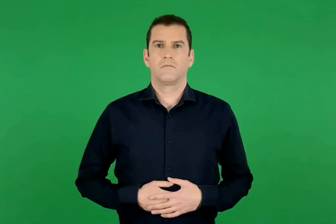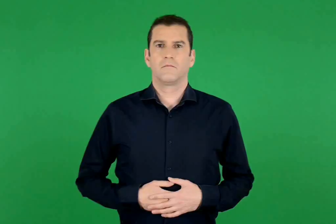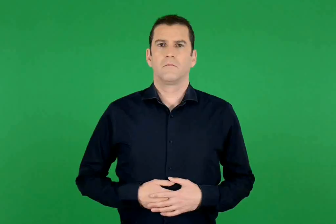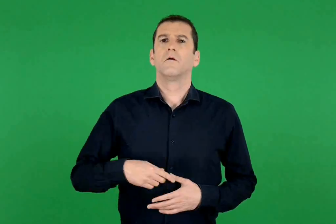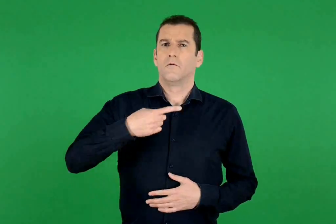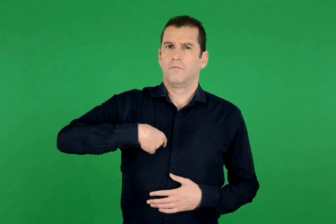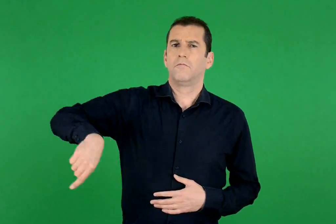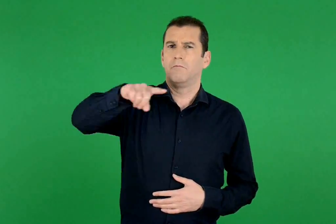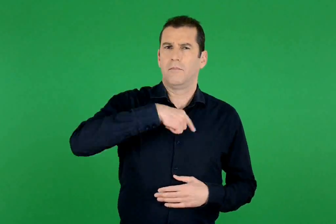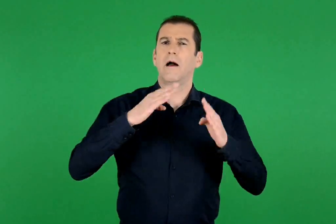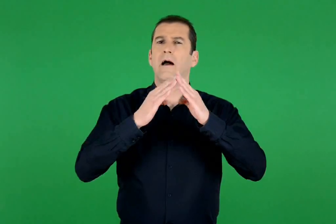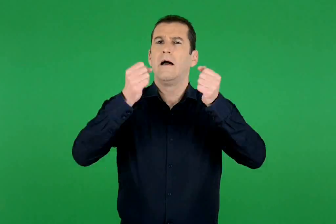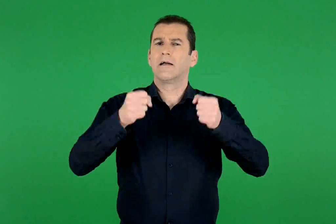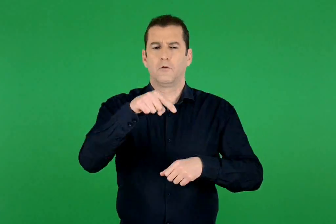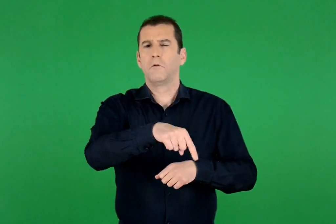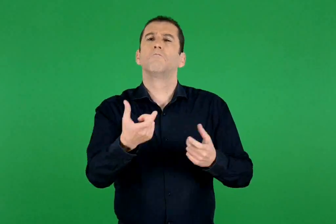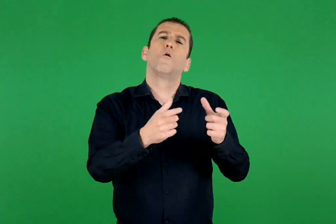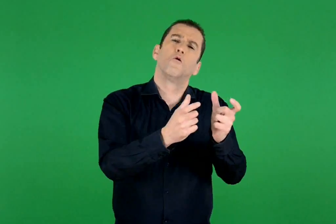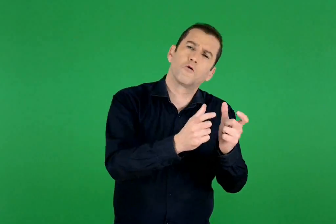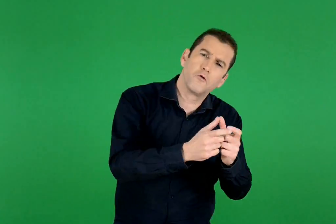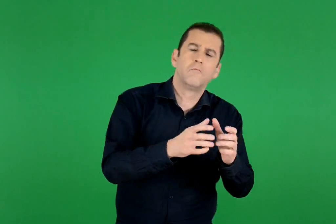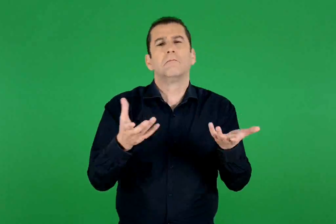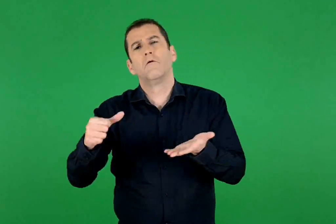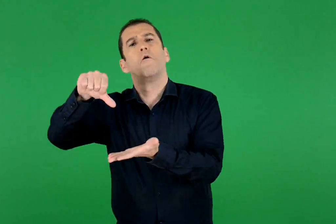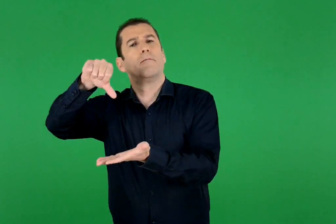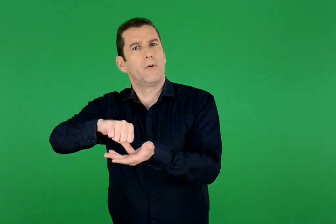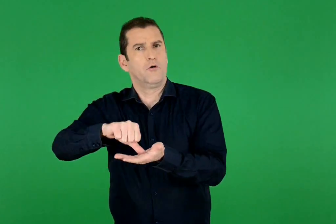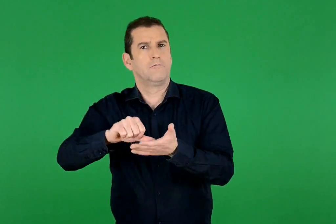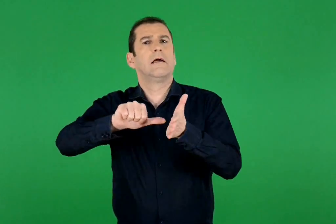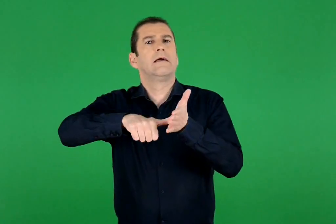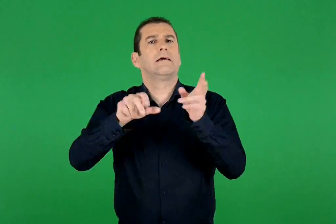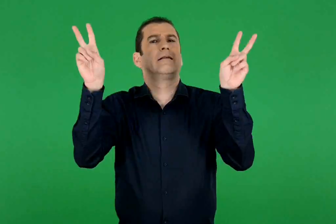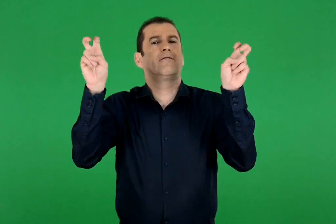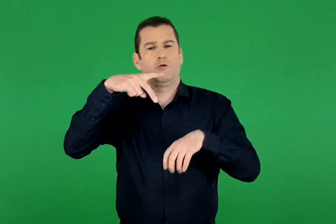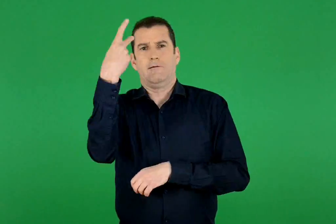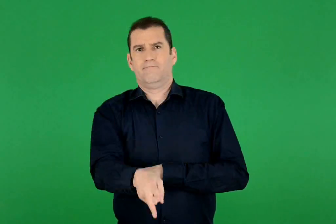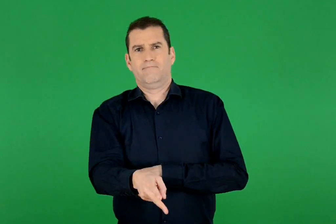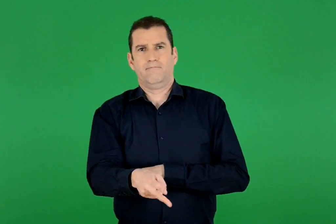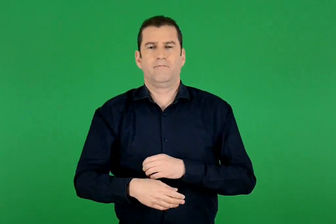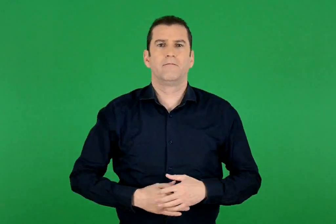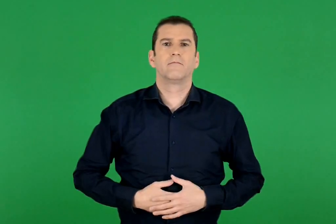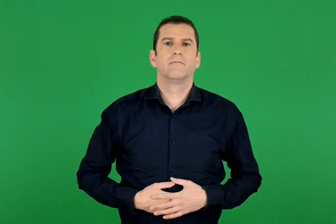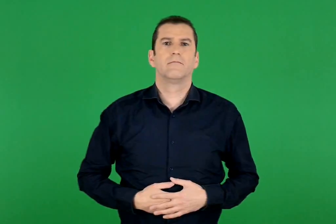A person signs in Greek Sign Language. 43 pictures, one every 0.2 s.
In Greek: η ταυτότητα του χωριού ή της πόλης όπου κατοικούμε
